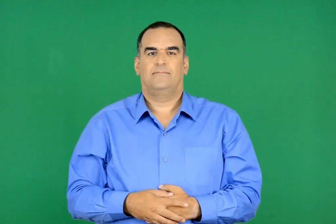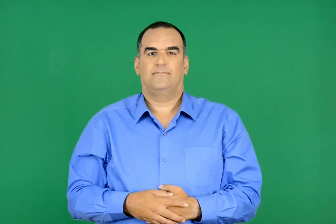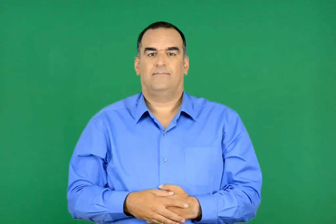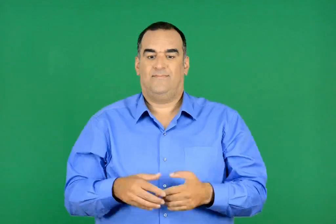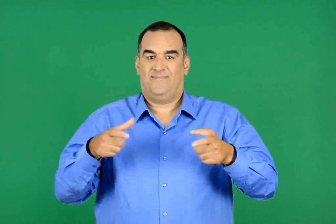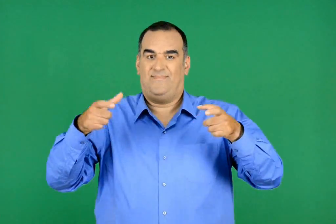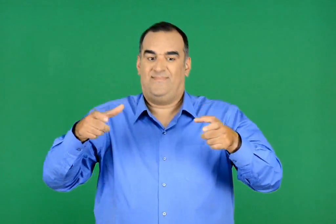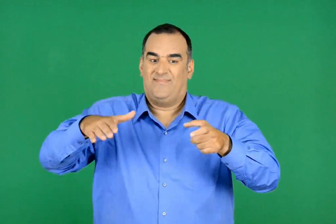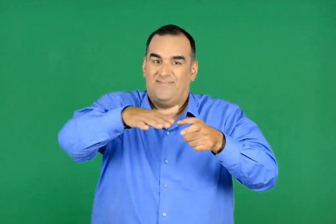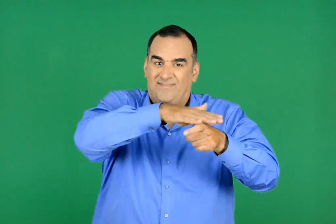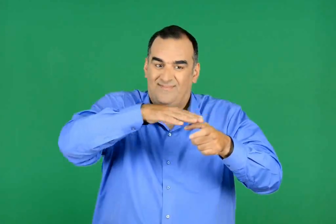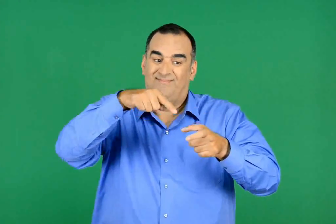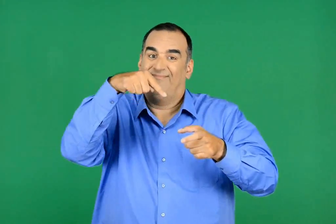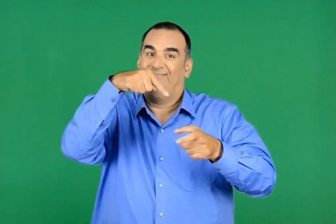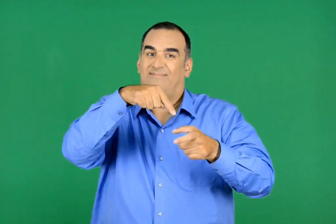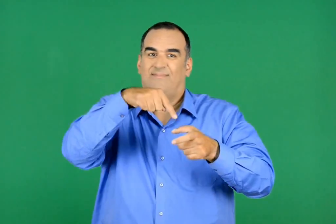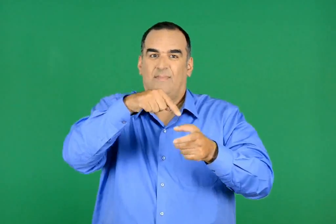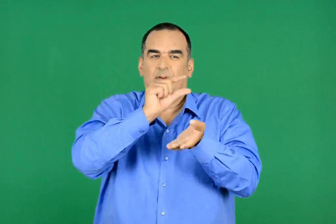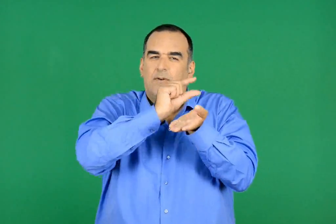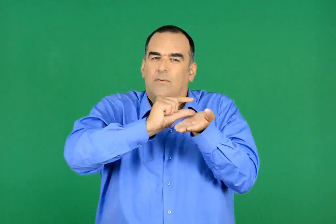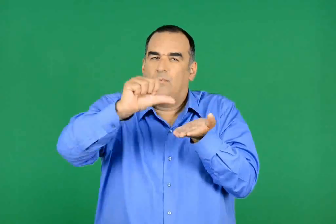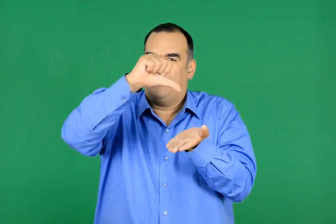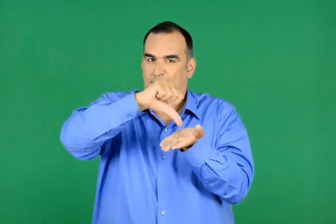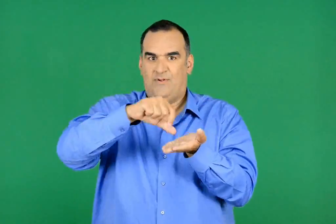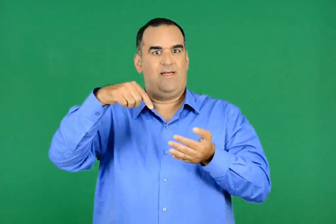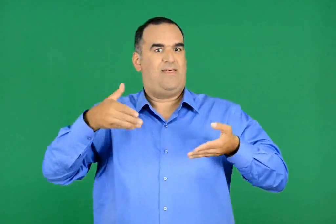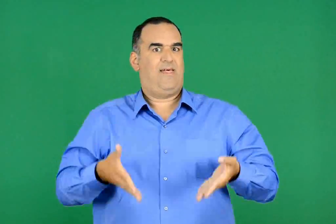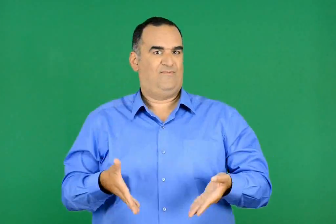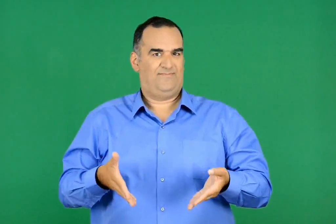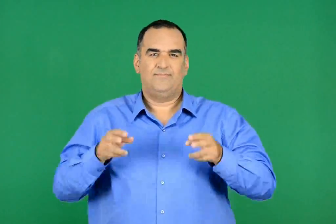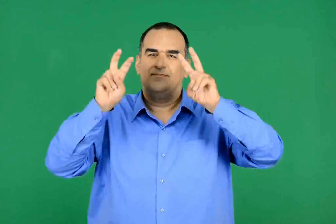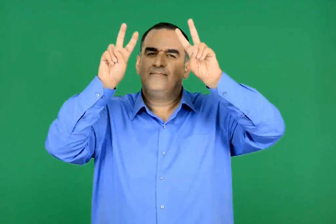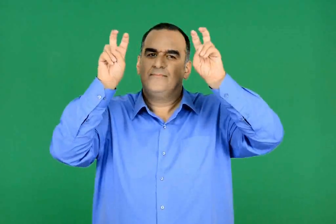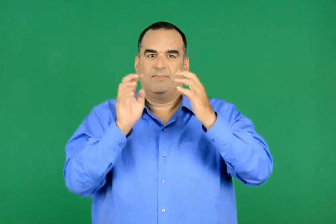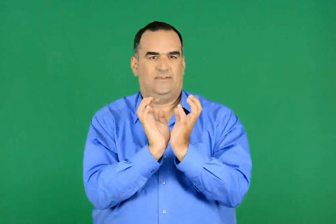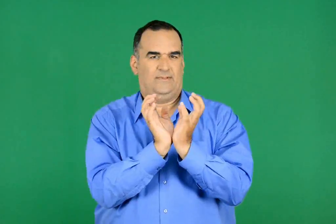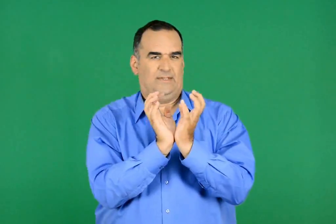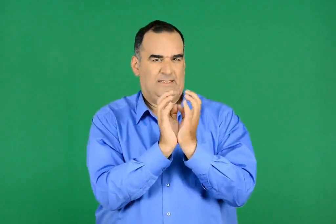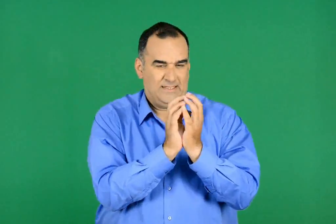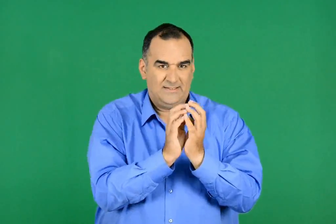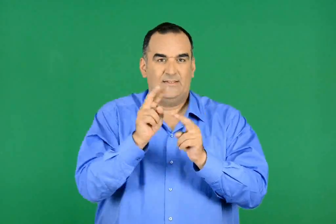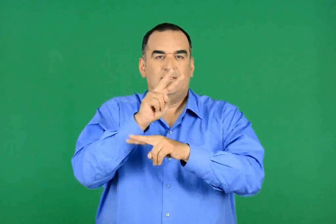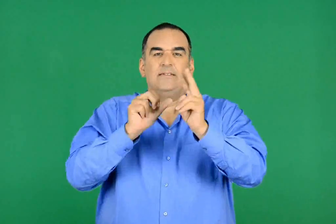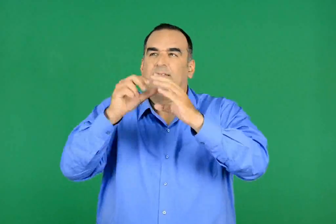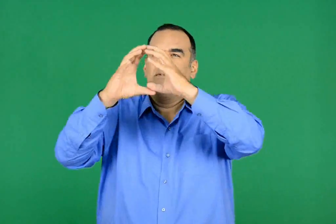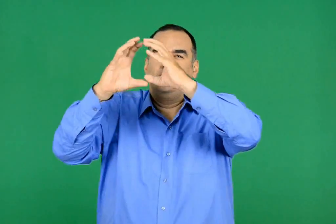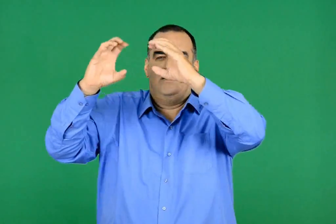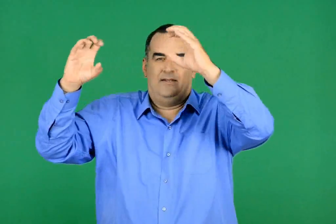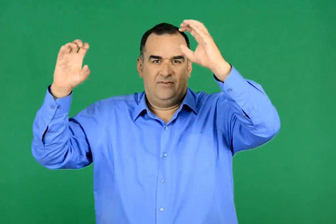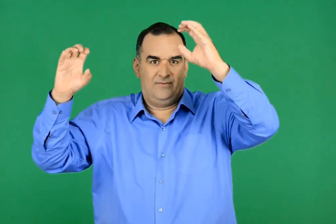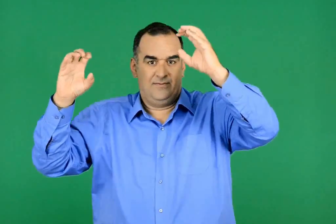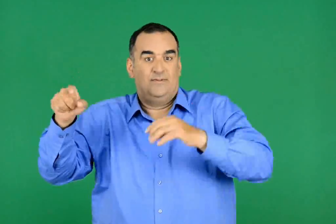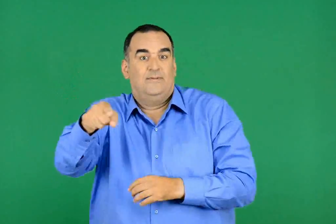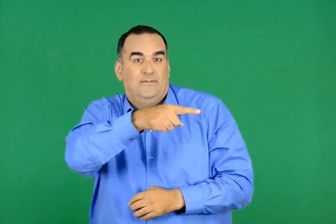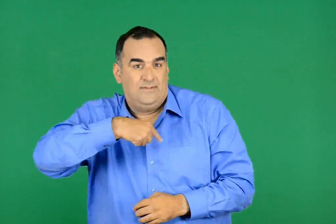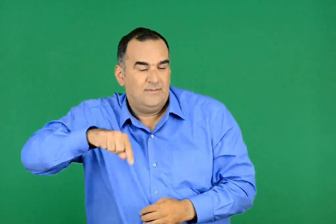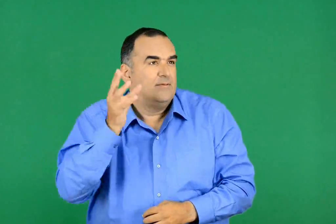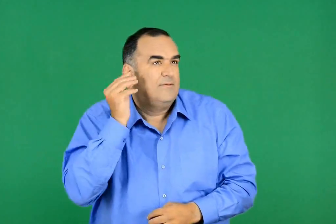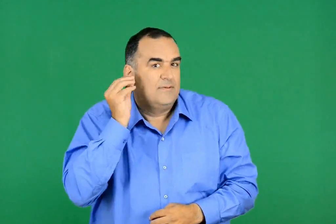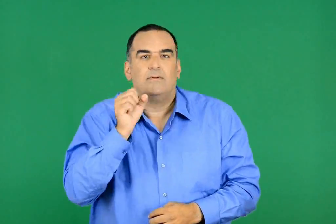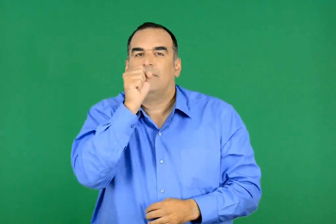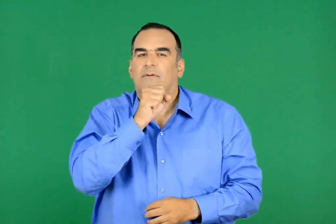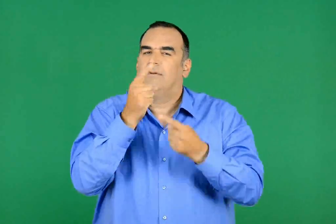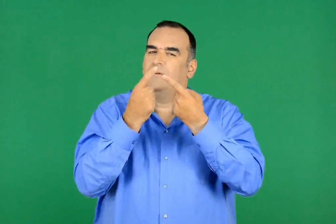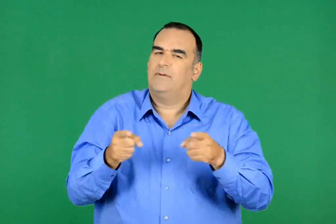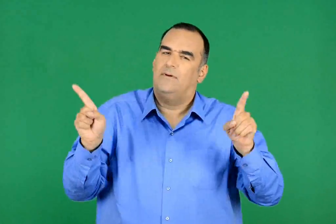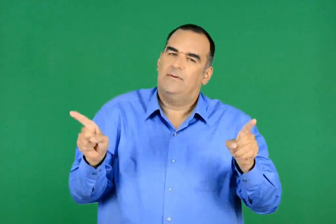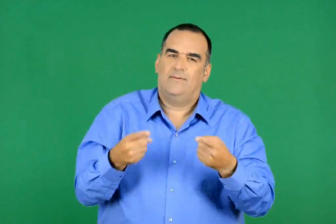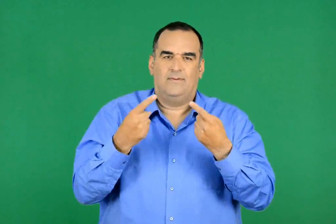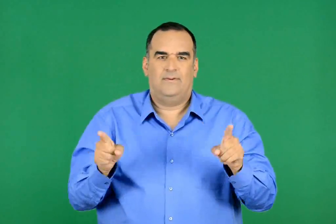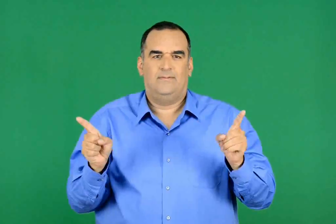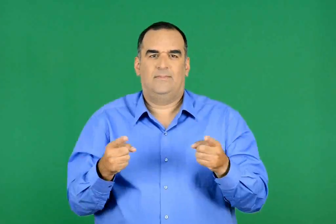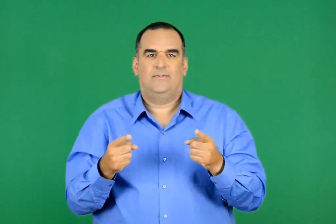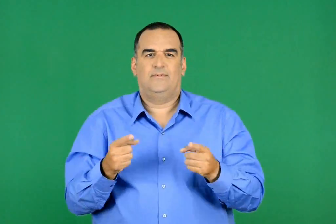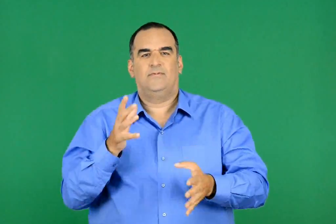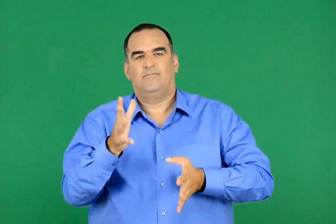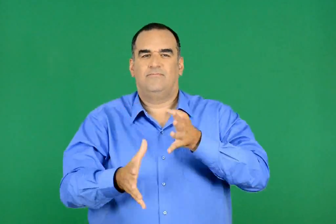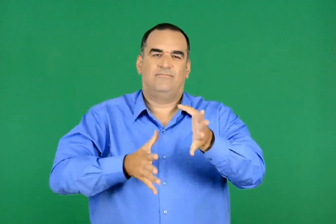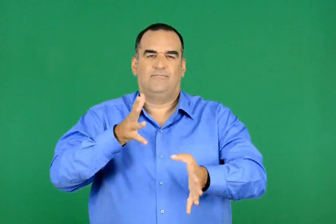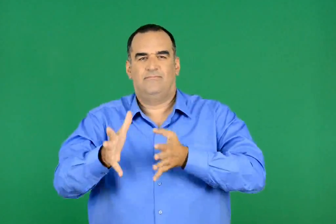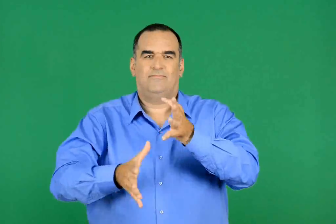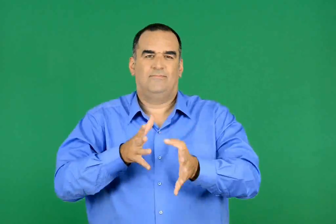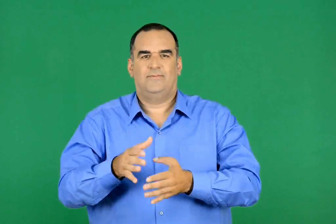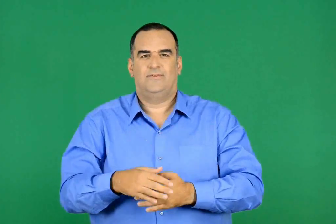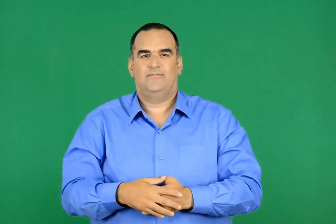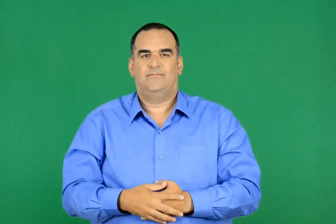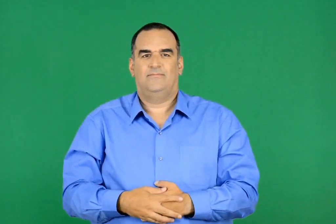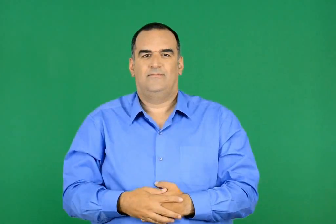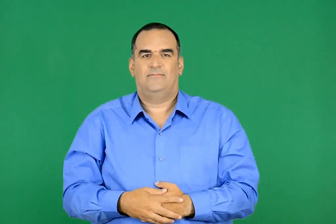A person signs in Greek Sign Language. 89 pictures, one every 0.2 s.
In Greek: ακούμε την πρώτη πλευρά του δίσκου εδώ λιλιπούπολη μάσα , σιδερομάσα και το νέφος και τραγουδάμε τα τραγούδια του
